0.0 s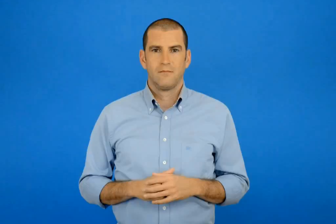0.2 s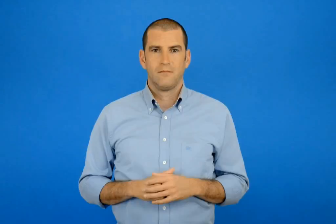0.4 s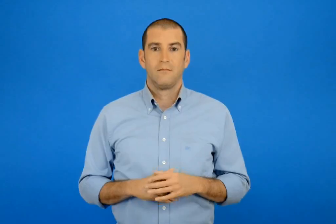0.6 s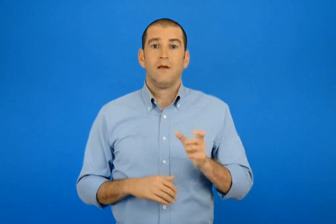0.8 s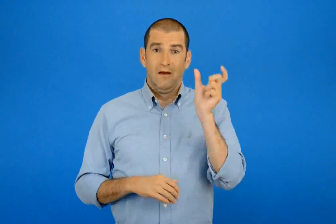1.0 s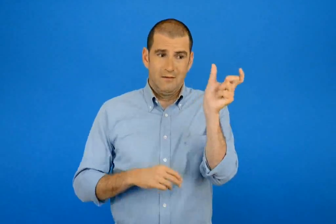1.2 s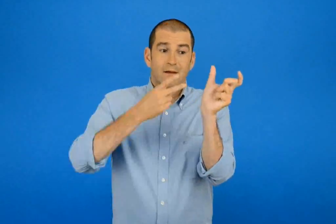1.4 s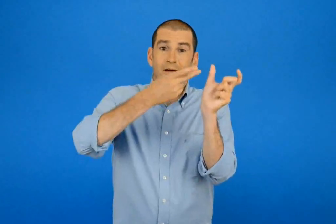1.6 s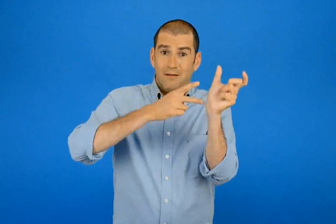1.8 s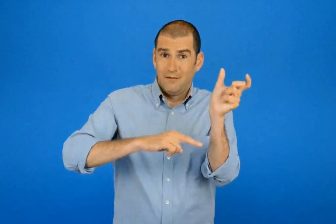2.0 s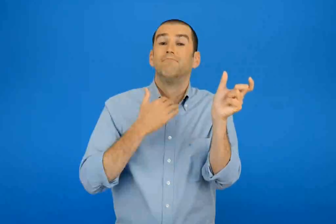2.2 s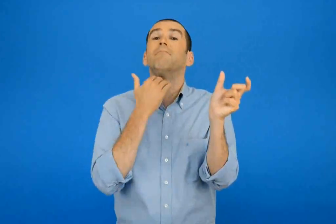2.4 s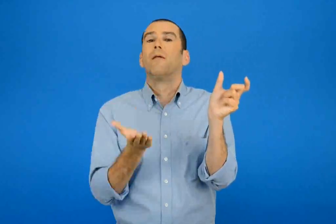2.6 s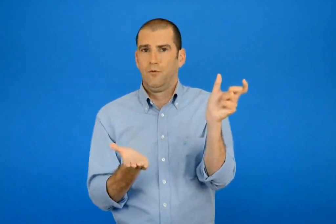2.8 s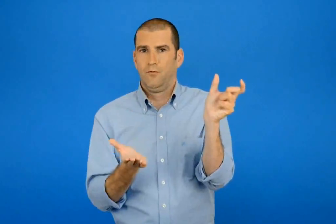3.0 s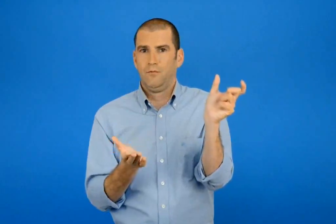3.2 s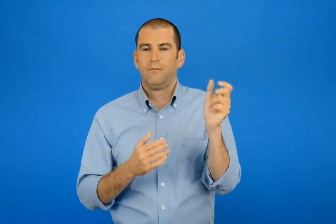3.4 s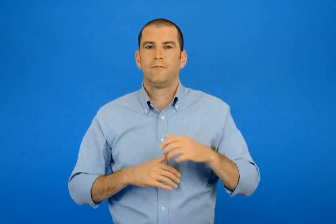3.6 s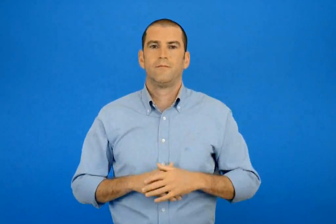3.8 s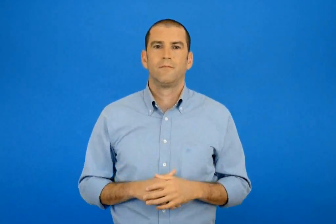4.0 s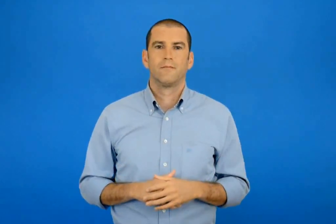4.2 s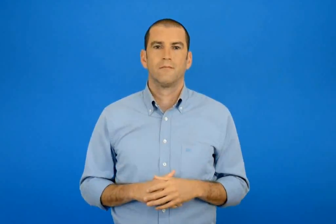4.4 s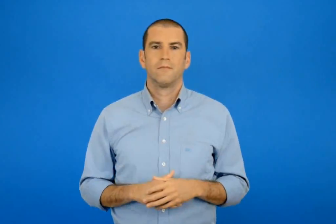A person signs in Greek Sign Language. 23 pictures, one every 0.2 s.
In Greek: δεν κλίνονται τα
